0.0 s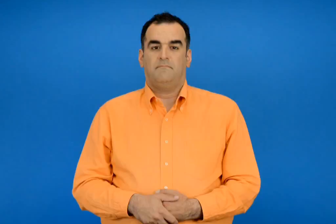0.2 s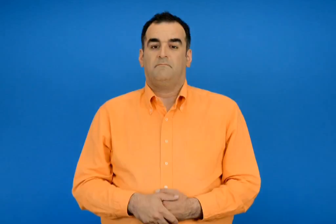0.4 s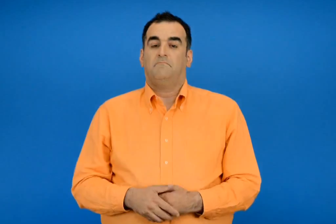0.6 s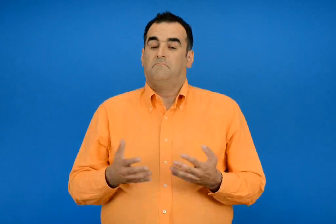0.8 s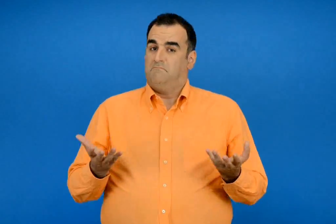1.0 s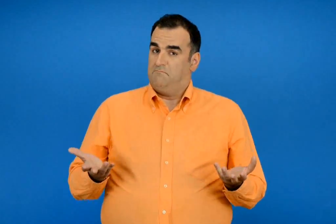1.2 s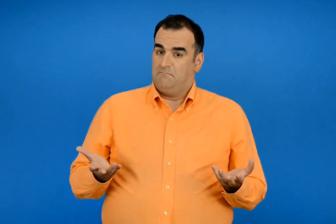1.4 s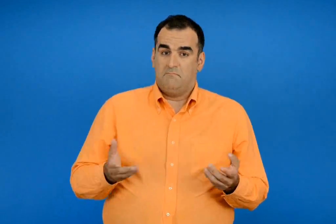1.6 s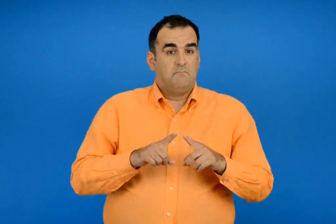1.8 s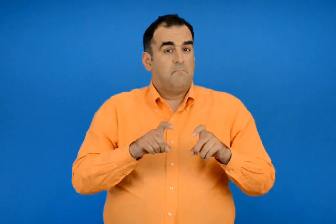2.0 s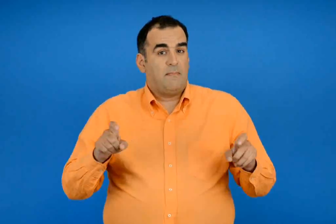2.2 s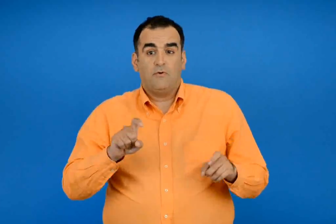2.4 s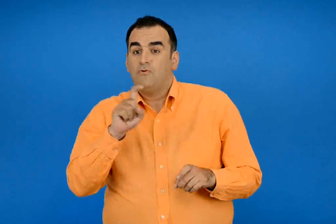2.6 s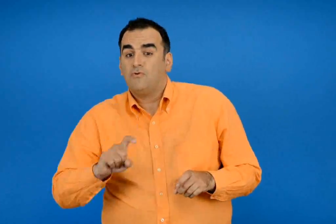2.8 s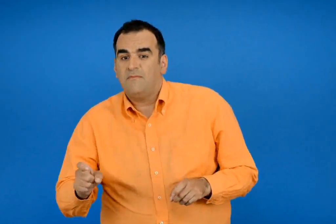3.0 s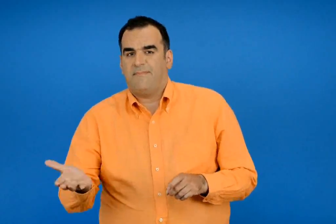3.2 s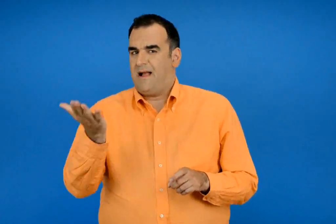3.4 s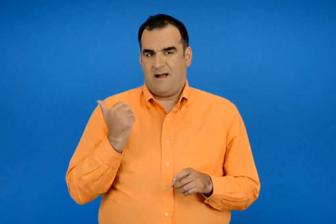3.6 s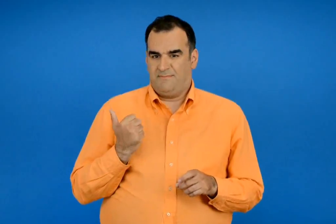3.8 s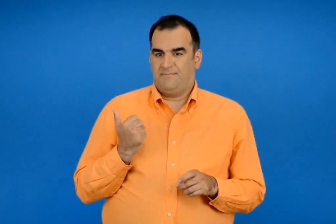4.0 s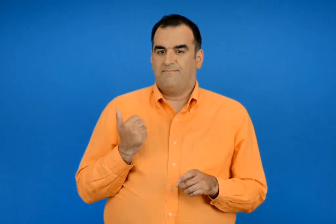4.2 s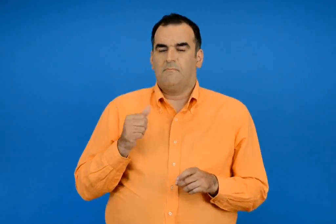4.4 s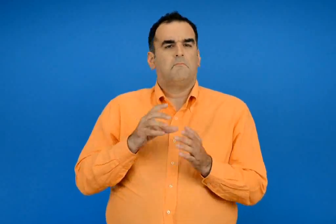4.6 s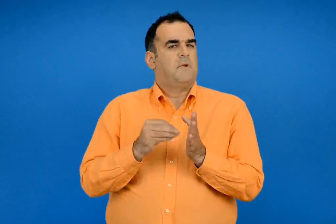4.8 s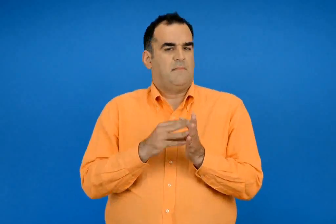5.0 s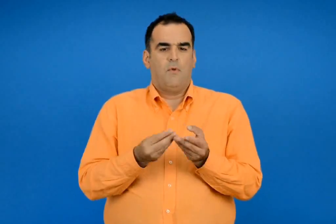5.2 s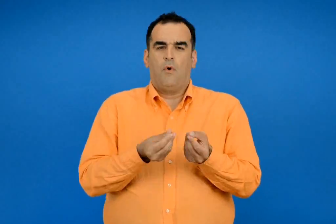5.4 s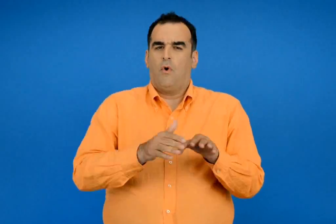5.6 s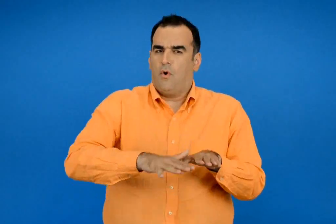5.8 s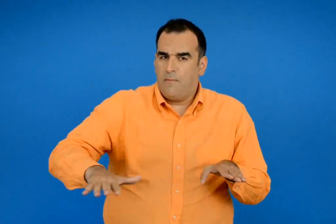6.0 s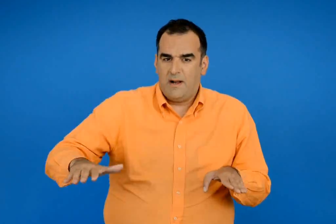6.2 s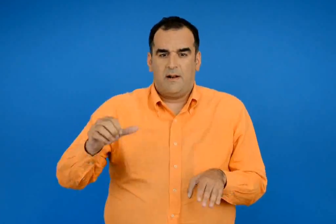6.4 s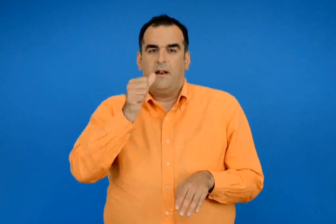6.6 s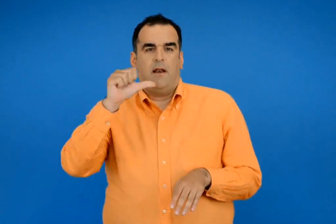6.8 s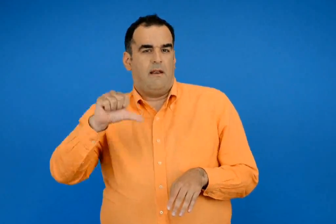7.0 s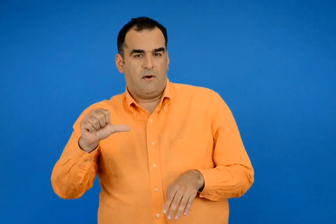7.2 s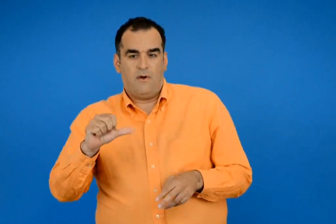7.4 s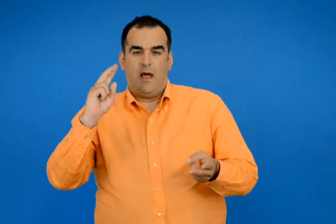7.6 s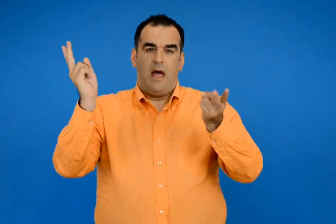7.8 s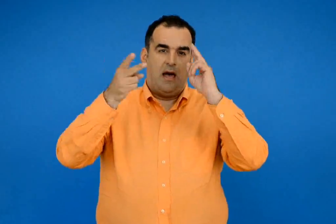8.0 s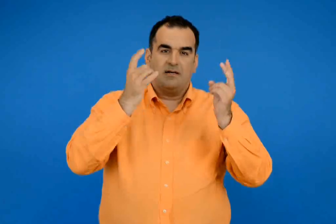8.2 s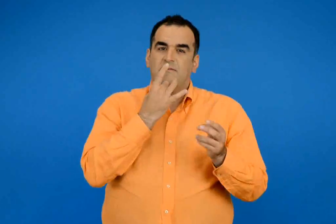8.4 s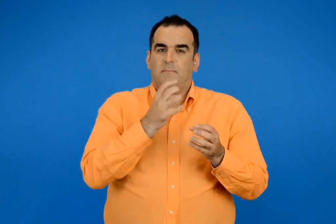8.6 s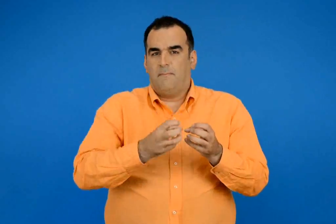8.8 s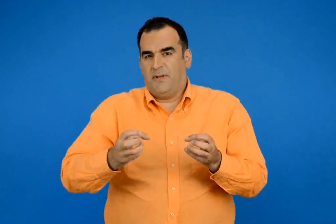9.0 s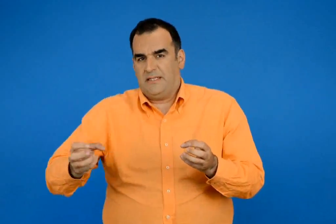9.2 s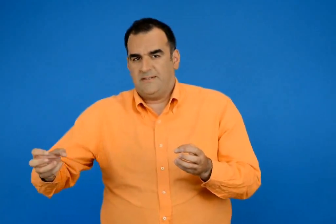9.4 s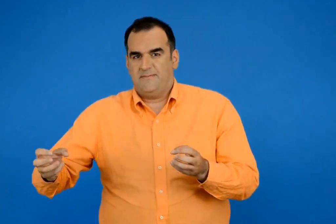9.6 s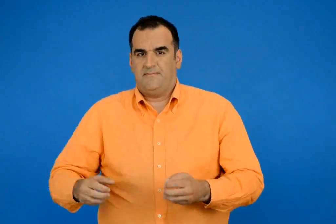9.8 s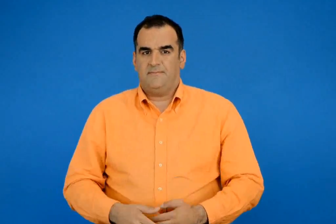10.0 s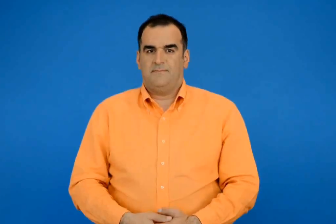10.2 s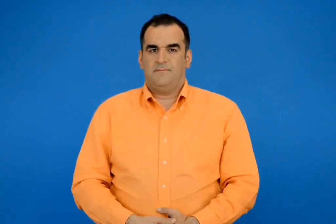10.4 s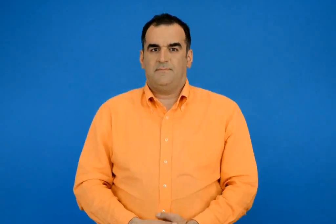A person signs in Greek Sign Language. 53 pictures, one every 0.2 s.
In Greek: υπάρχουν όμως και πράγματα που δεν έχουν ζωή όπως το χώμα το νερό ο αέρας οι πέτρες
